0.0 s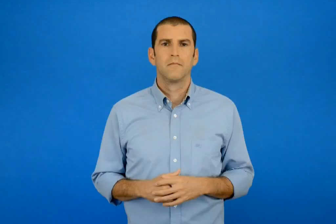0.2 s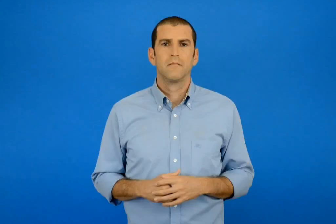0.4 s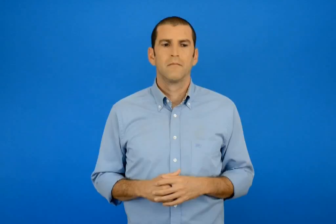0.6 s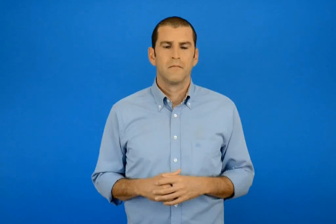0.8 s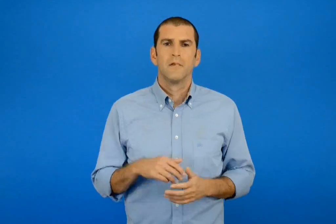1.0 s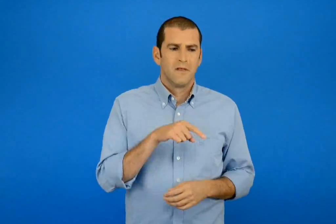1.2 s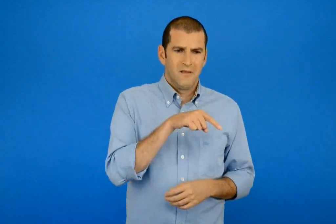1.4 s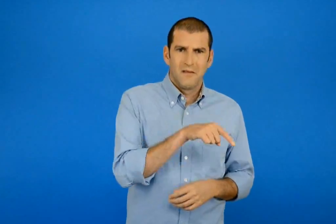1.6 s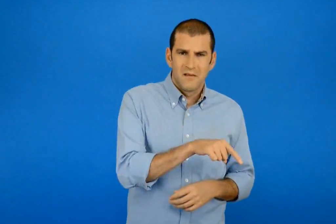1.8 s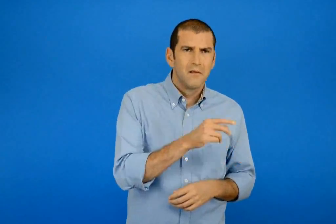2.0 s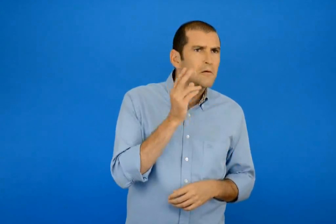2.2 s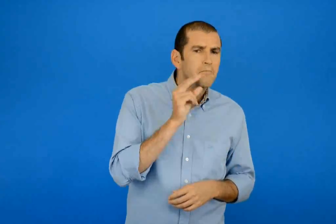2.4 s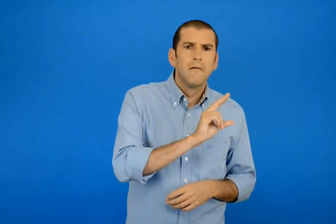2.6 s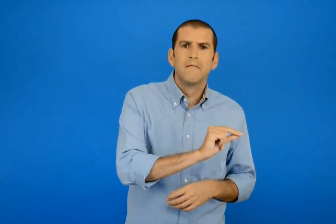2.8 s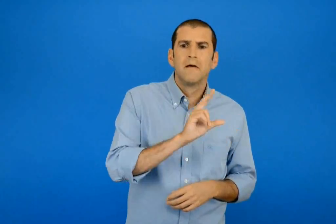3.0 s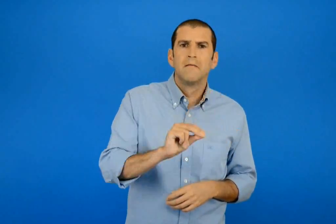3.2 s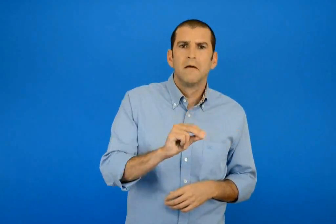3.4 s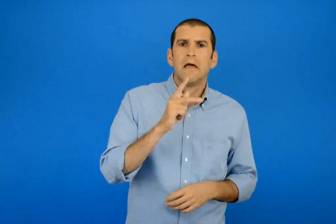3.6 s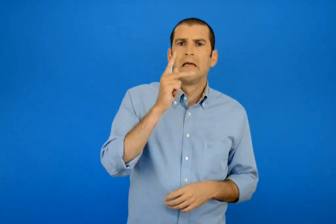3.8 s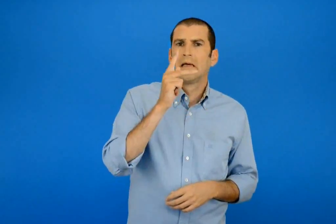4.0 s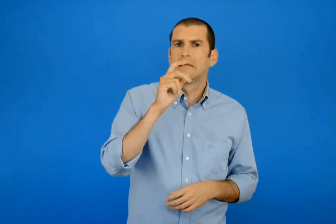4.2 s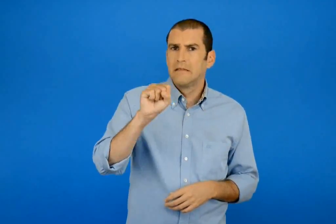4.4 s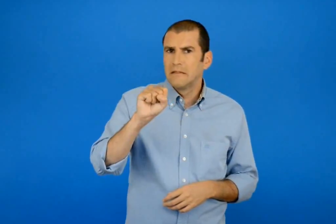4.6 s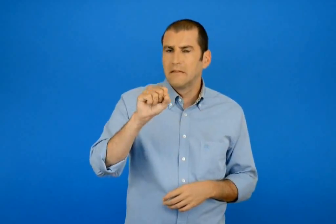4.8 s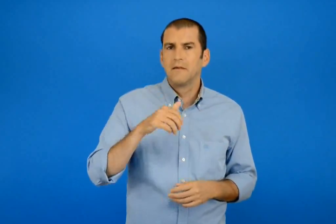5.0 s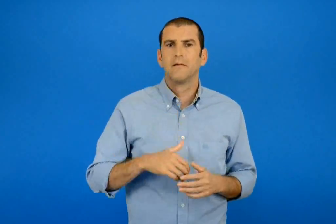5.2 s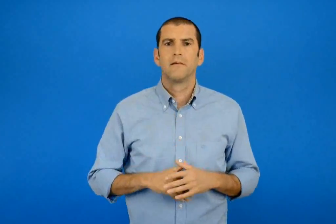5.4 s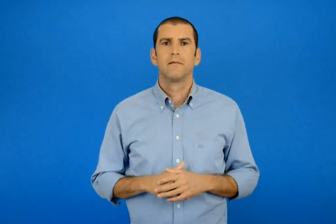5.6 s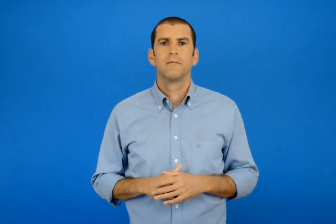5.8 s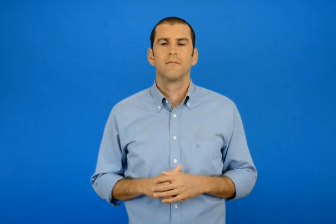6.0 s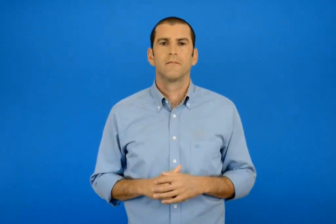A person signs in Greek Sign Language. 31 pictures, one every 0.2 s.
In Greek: το ένα ακούγεται σαν κσ
